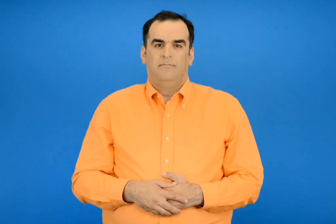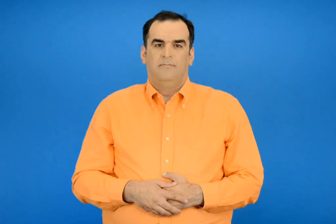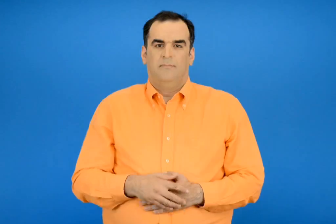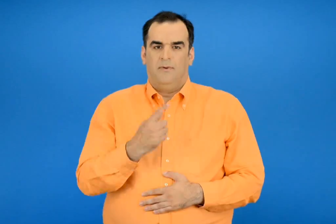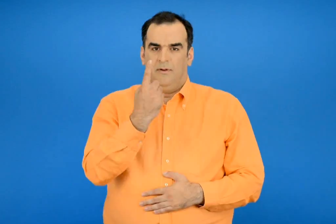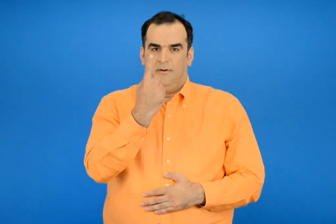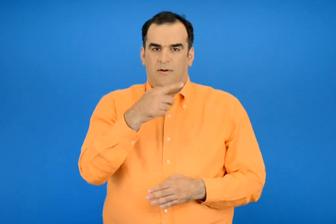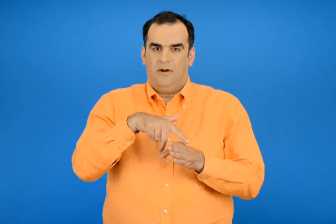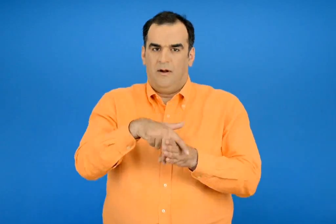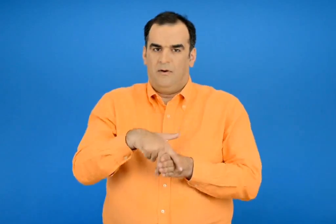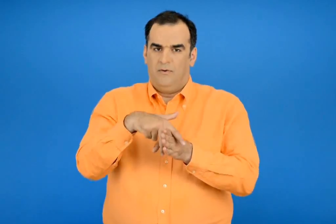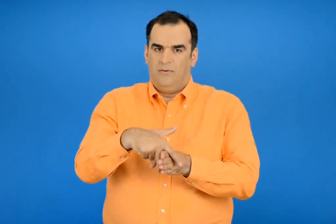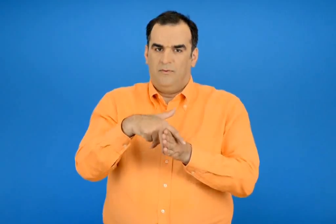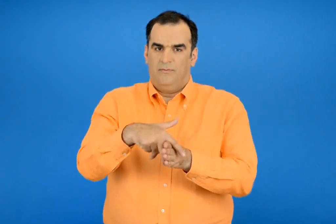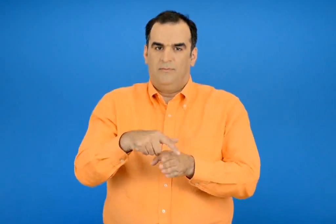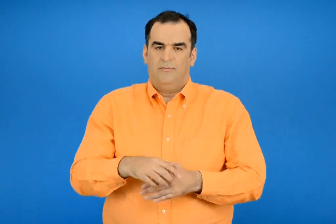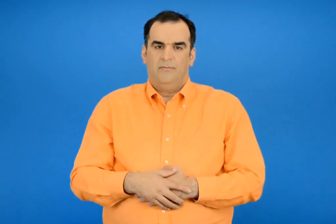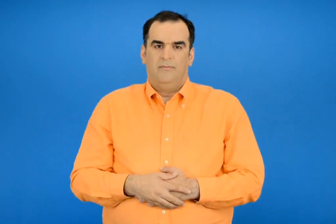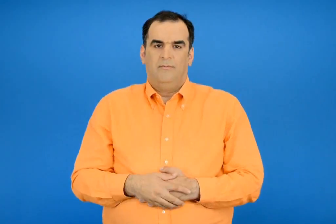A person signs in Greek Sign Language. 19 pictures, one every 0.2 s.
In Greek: 1 άλογο
